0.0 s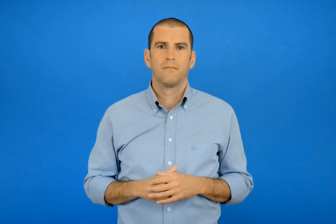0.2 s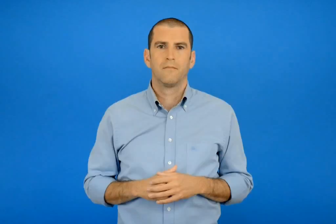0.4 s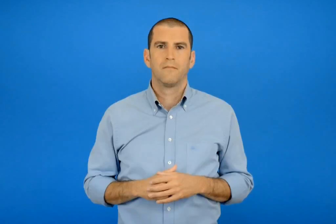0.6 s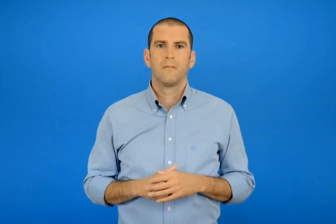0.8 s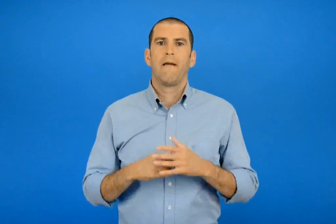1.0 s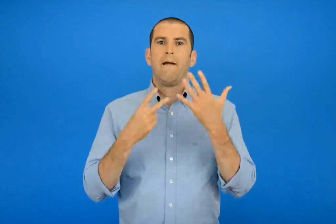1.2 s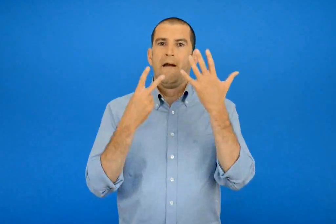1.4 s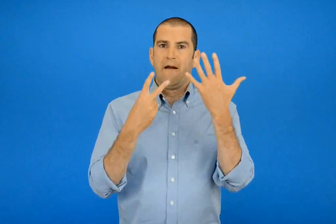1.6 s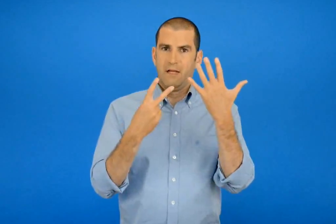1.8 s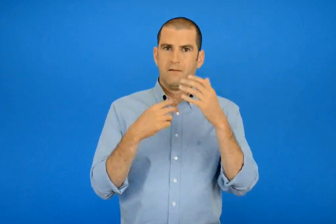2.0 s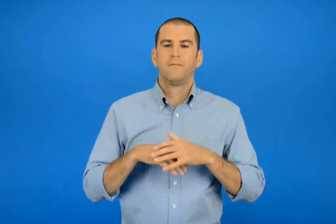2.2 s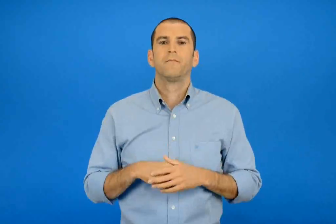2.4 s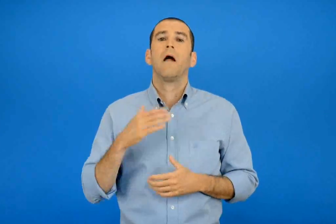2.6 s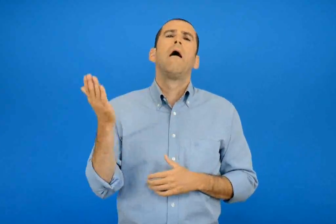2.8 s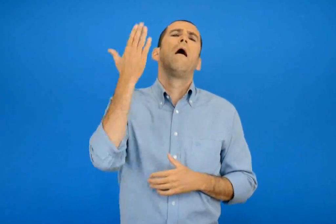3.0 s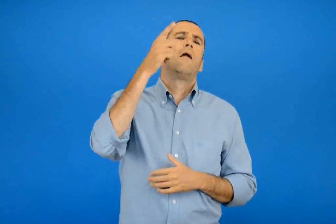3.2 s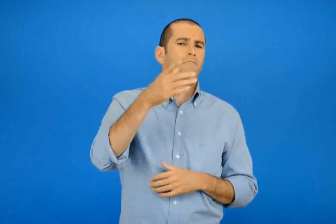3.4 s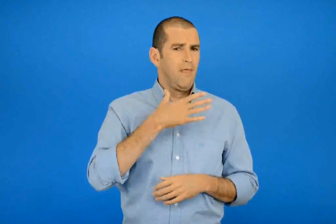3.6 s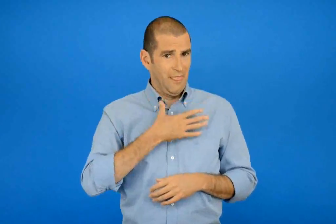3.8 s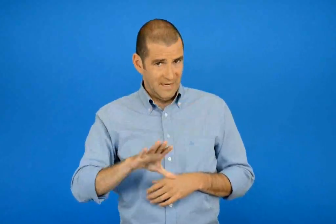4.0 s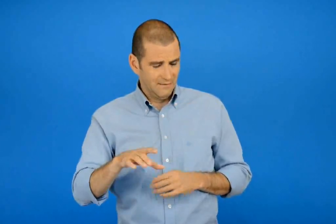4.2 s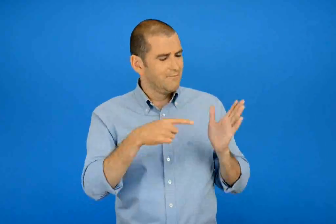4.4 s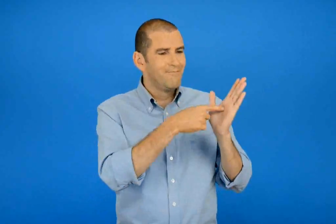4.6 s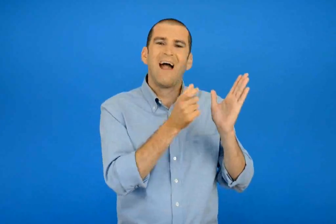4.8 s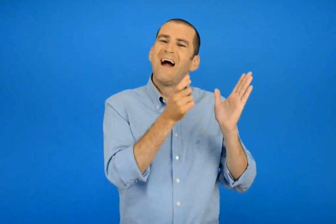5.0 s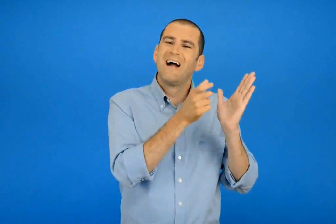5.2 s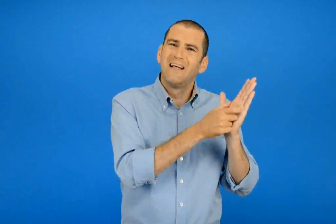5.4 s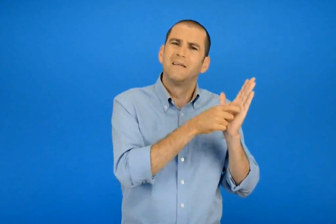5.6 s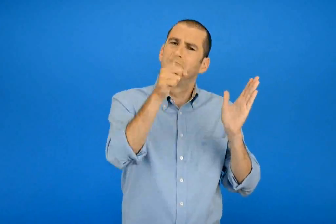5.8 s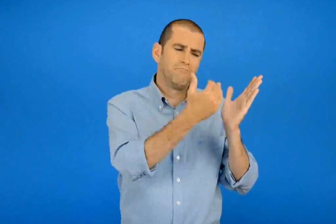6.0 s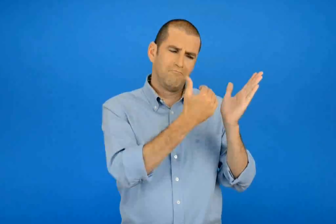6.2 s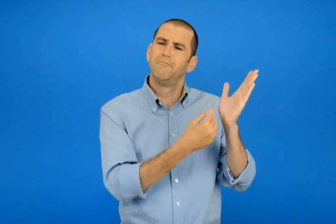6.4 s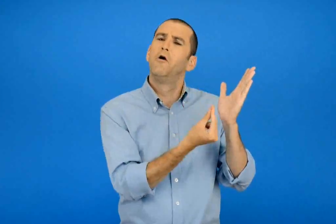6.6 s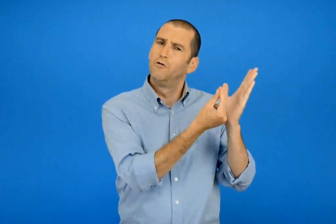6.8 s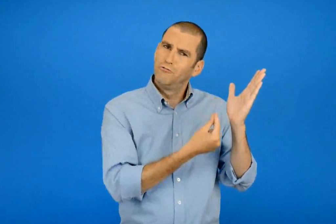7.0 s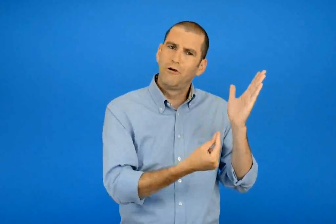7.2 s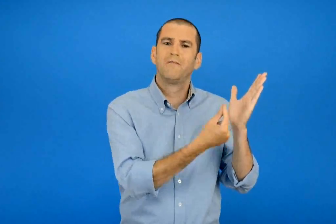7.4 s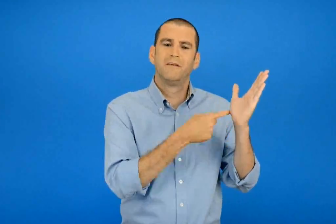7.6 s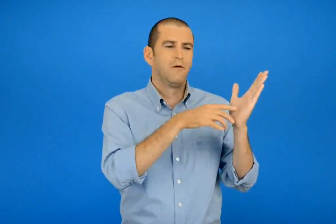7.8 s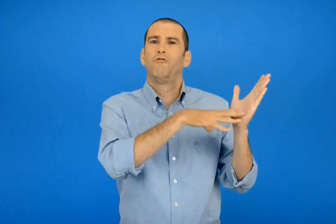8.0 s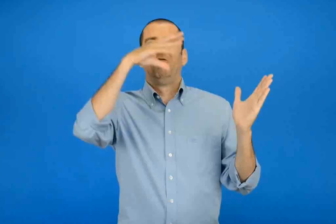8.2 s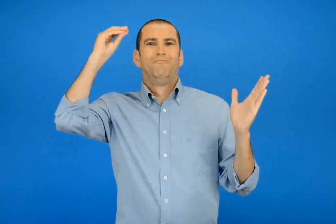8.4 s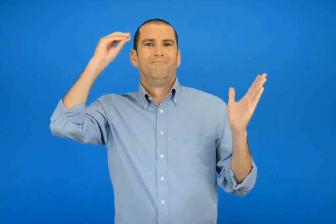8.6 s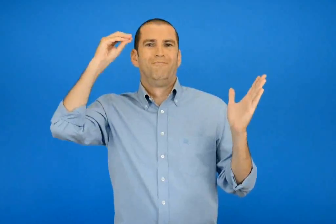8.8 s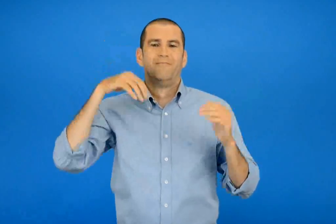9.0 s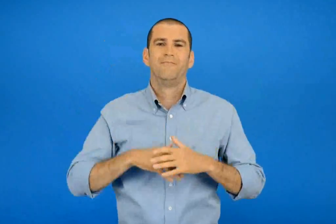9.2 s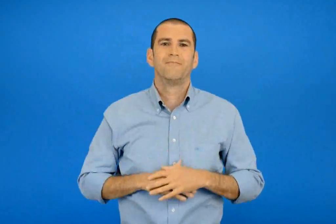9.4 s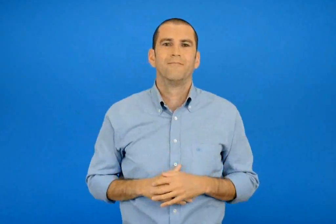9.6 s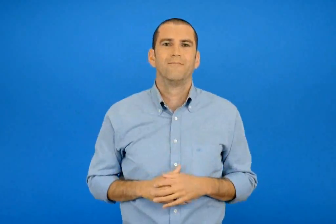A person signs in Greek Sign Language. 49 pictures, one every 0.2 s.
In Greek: 7 αν θέλεις ζωγράφισε αυτό που φανερώνει η λέξη
